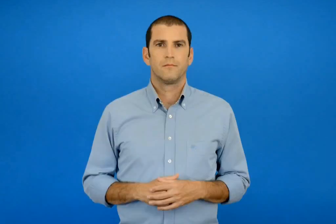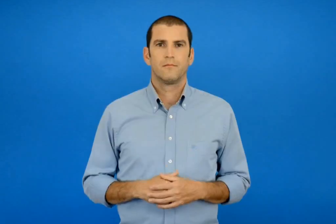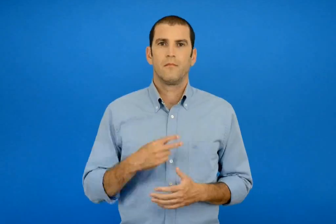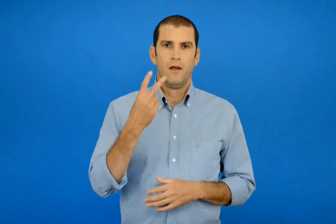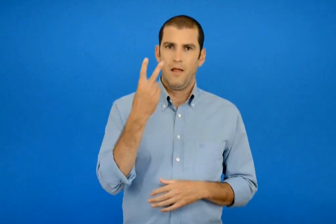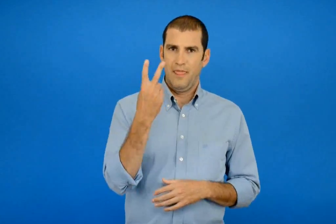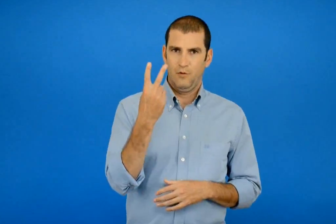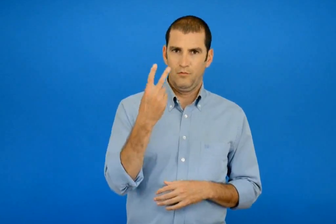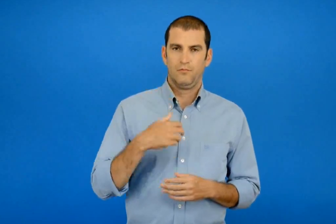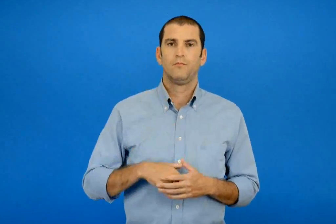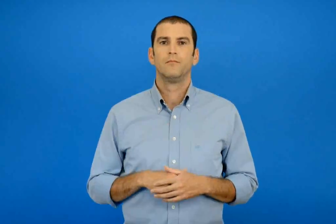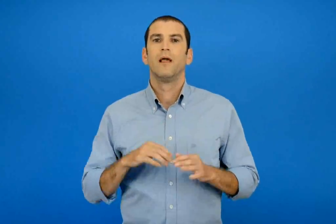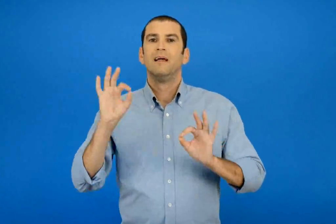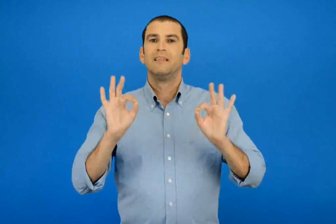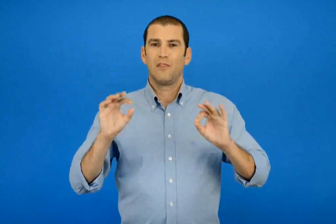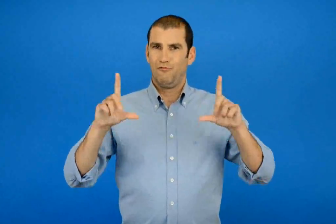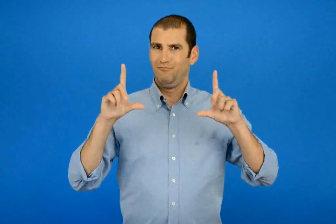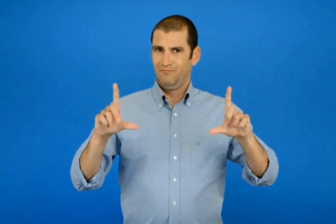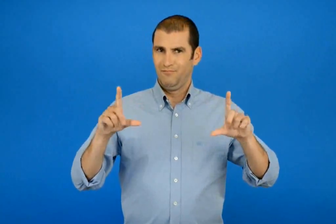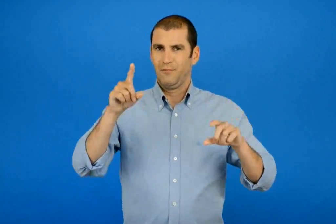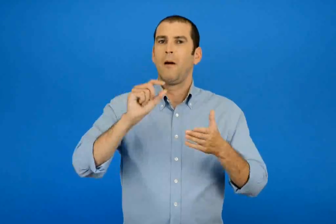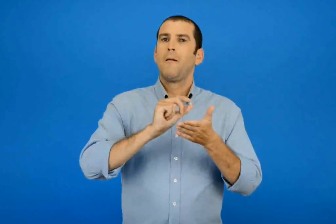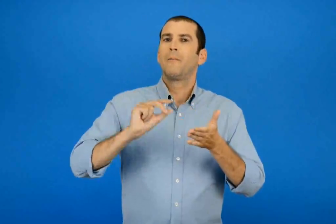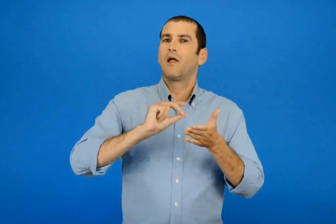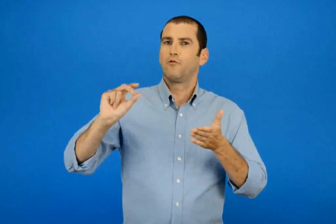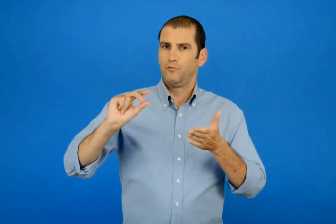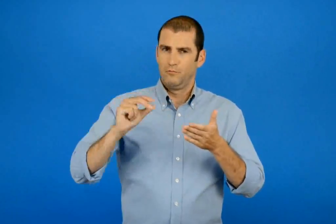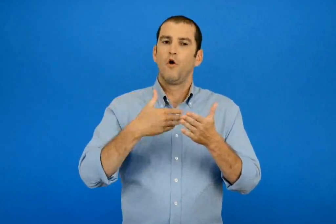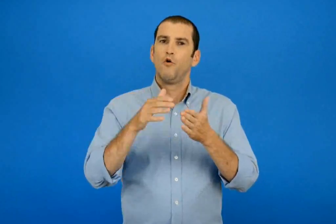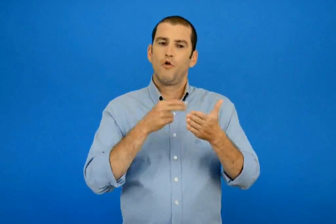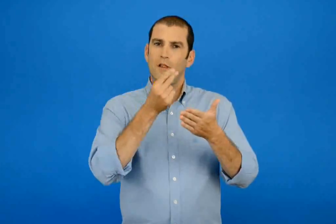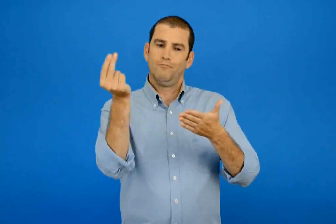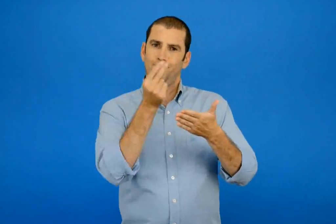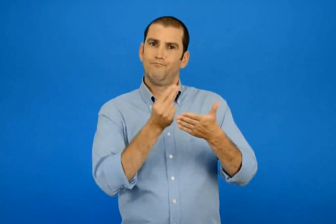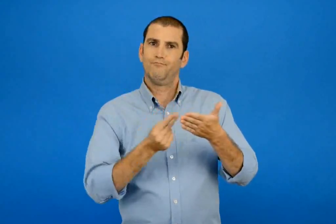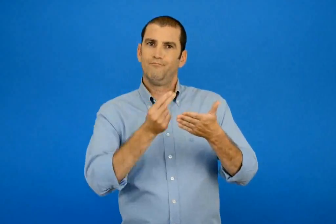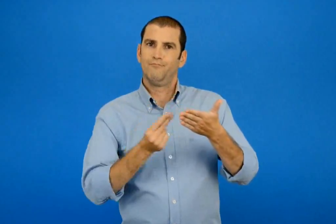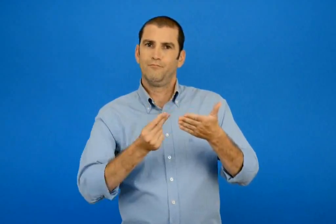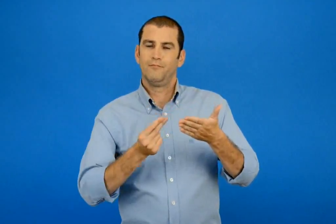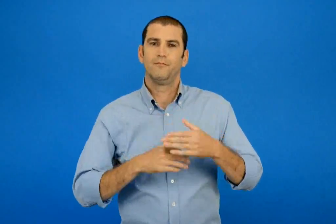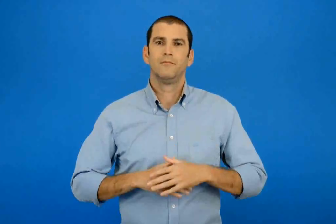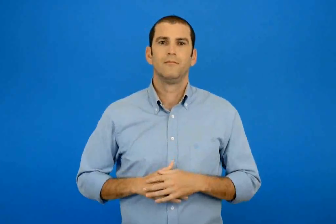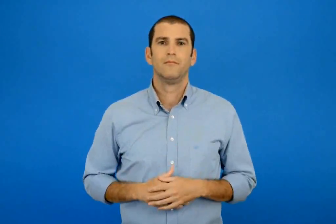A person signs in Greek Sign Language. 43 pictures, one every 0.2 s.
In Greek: 2 χρωματίζετε το σχέδιο με τους μαρκαδόρους
